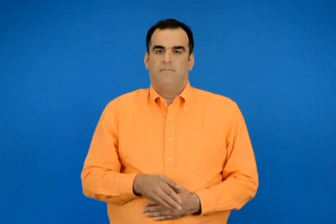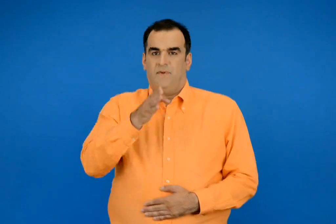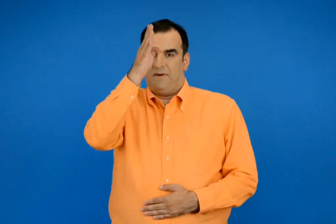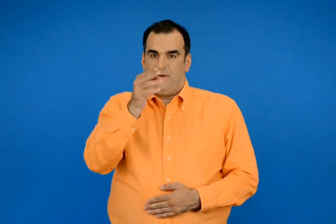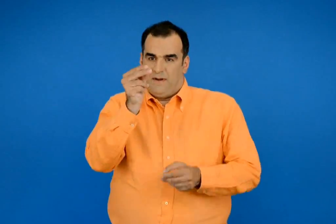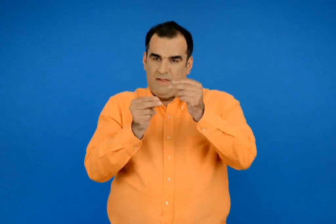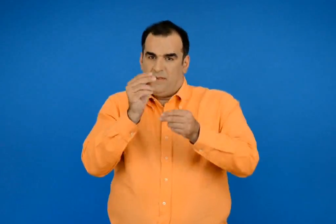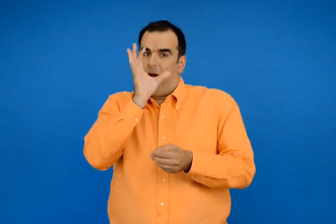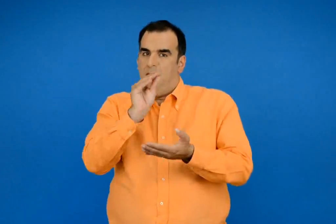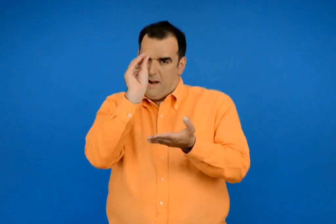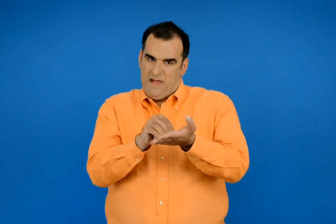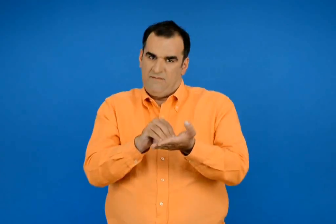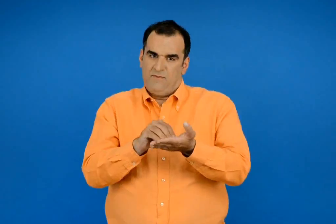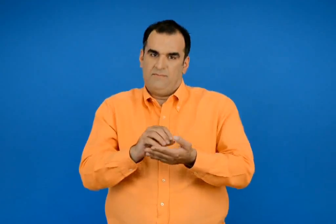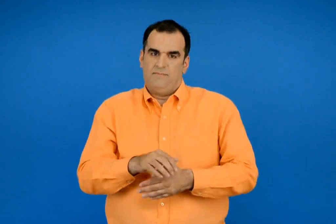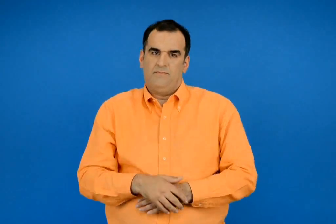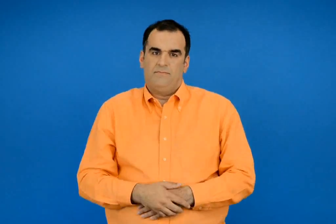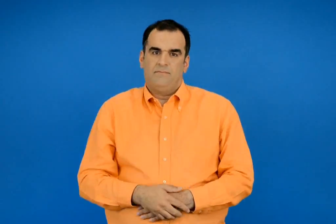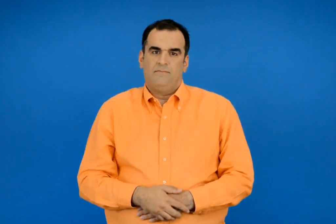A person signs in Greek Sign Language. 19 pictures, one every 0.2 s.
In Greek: επαληθεύω κάθετα με
